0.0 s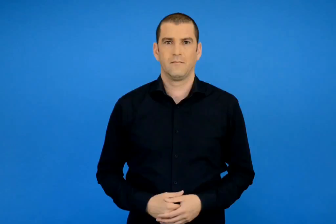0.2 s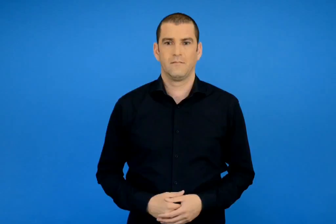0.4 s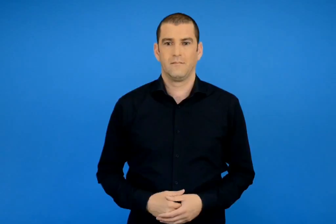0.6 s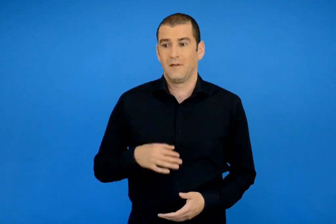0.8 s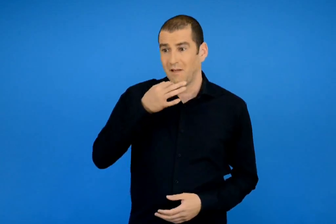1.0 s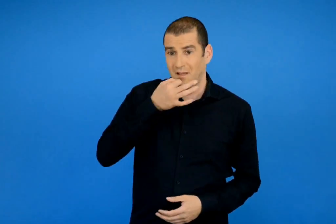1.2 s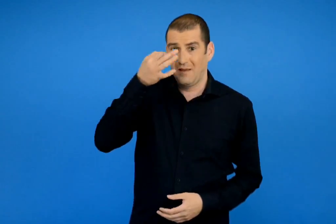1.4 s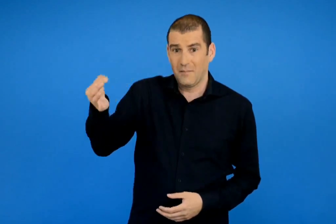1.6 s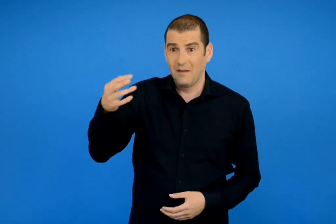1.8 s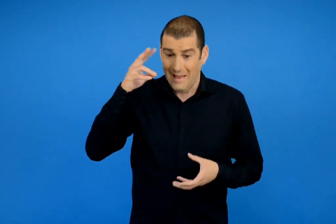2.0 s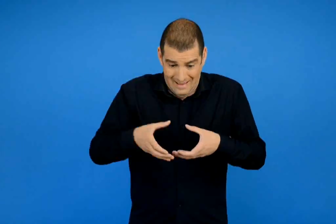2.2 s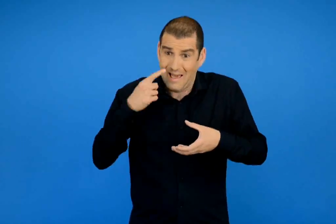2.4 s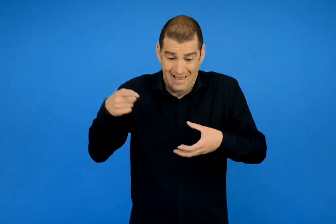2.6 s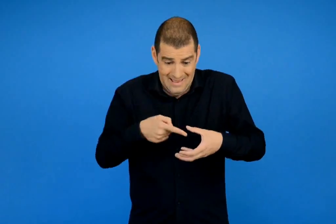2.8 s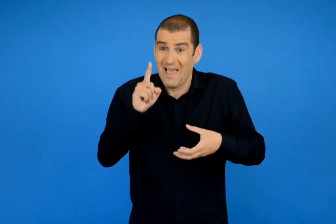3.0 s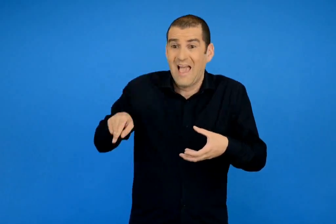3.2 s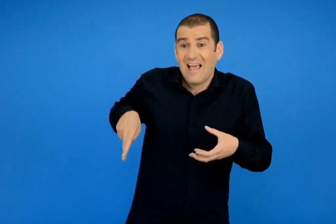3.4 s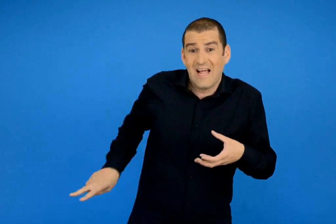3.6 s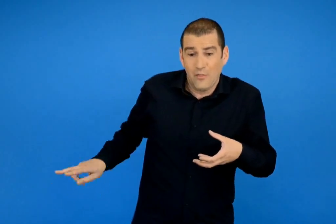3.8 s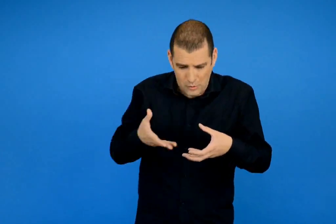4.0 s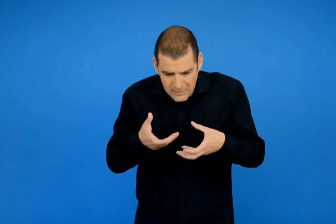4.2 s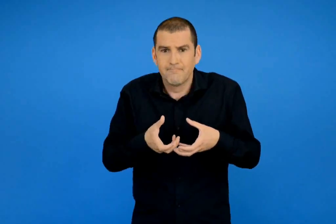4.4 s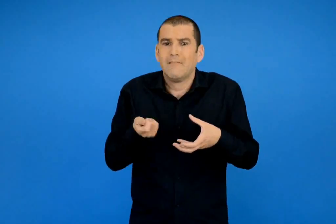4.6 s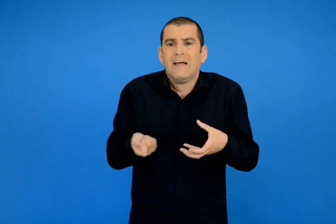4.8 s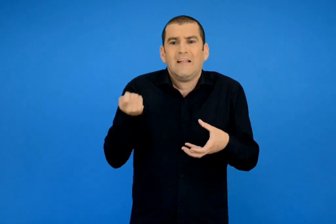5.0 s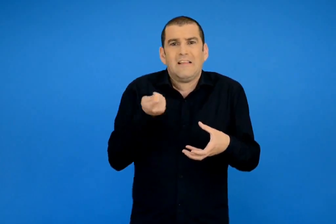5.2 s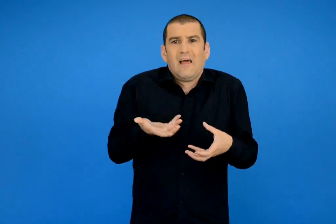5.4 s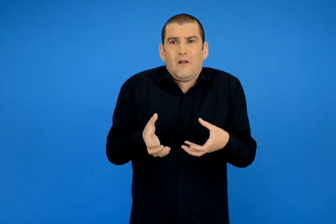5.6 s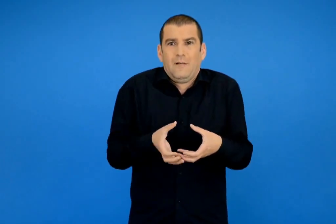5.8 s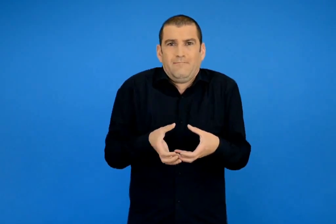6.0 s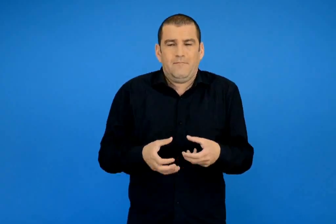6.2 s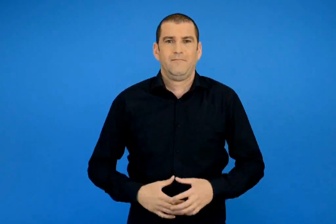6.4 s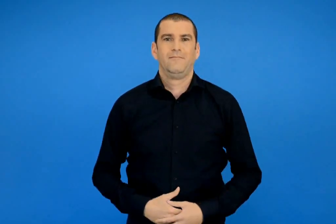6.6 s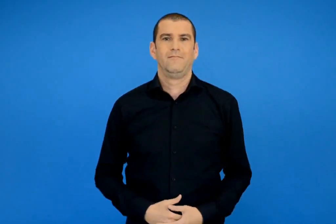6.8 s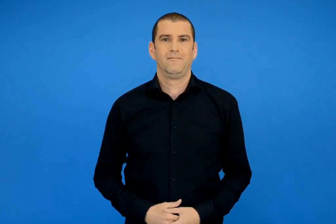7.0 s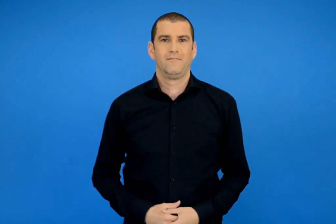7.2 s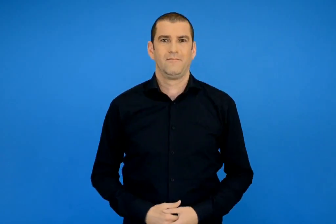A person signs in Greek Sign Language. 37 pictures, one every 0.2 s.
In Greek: κοίταξε του είπε ένα χελιδόνι τι θα το κάνουμε ;
